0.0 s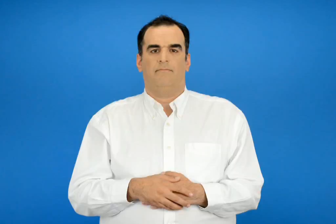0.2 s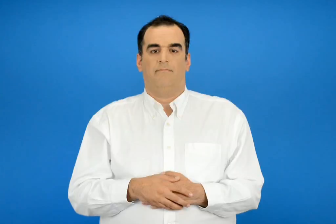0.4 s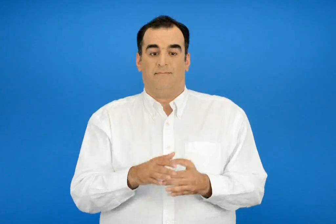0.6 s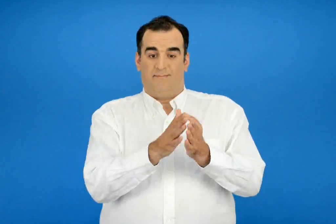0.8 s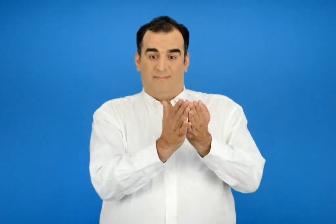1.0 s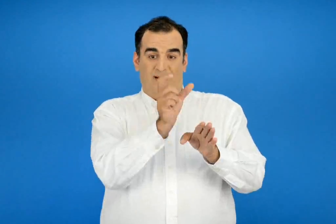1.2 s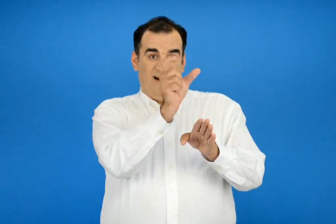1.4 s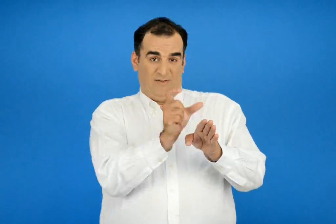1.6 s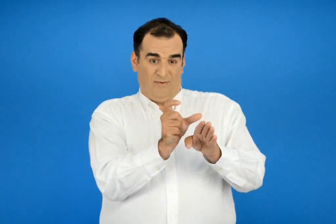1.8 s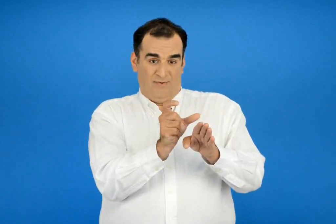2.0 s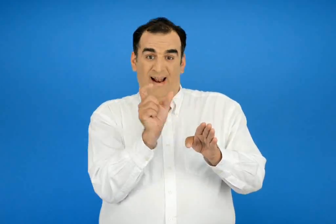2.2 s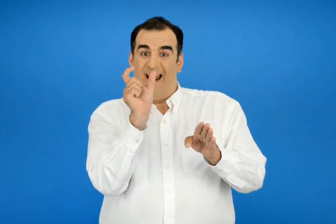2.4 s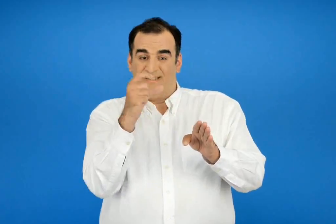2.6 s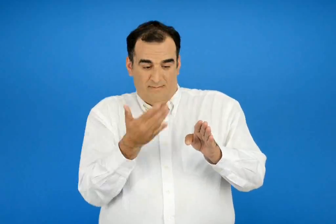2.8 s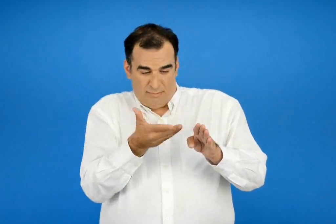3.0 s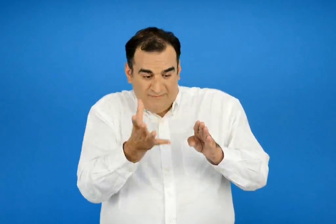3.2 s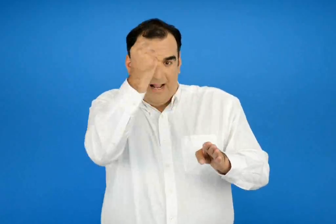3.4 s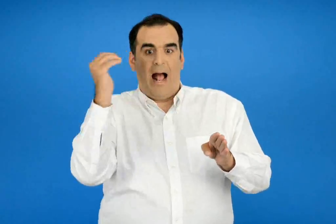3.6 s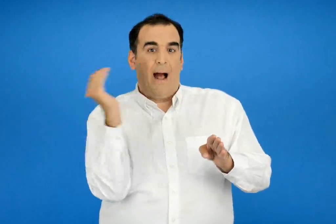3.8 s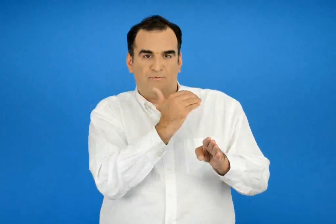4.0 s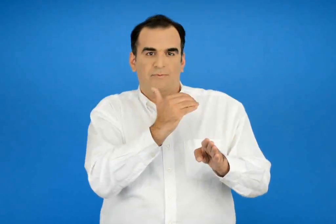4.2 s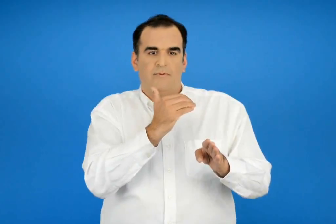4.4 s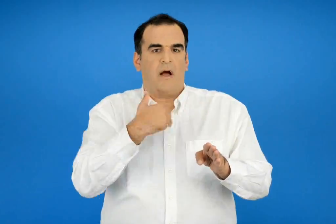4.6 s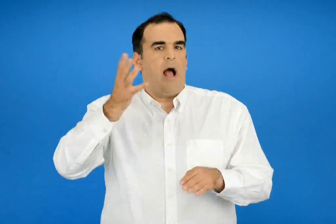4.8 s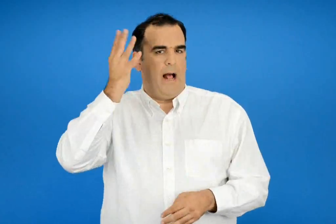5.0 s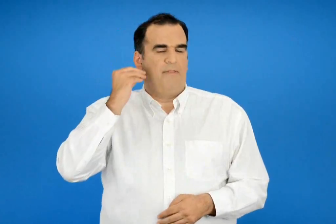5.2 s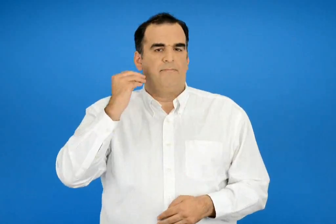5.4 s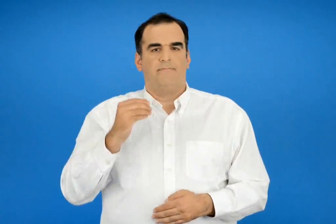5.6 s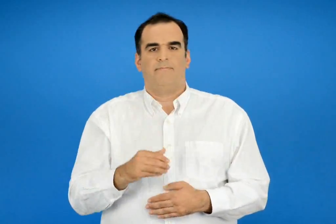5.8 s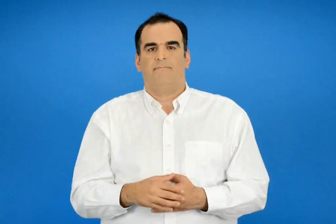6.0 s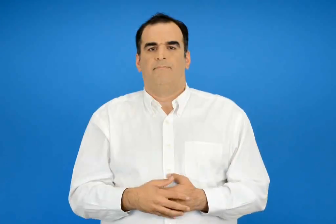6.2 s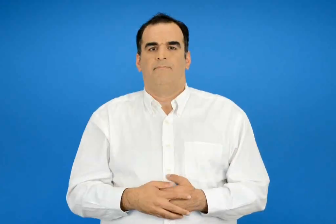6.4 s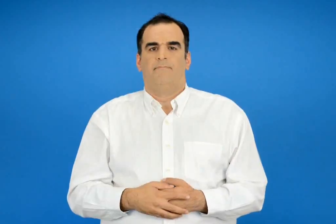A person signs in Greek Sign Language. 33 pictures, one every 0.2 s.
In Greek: έμαθα να βρισκω γρήγορα μια λέξη στο λεξικό
